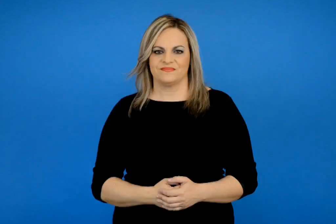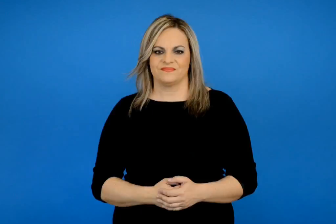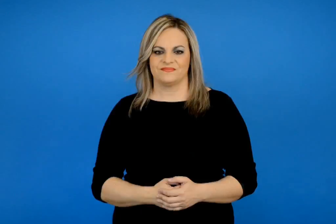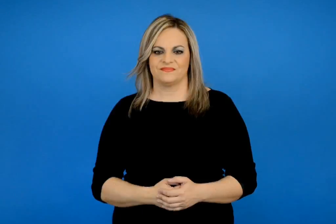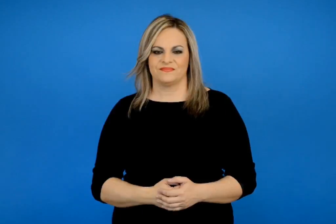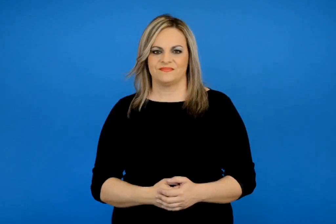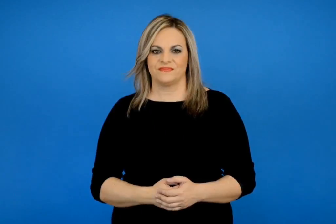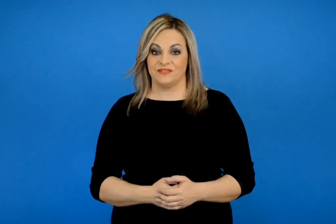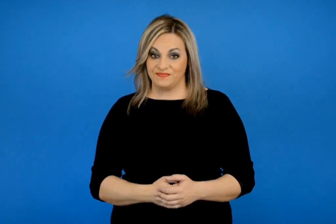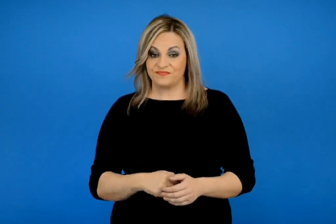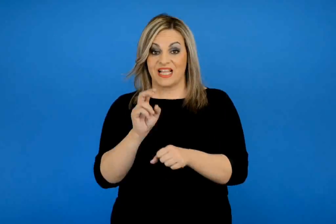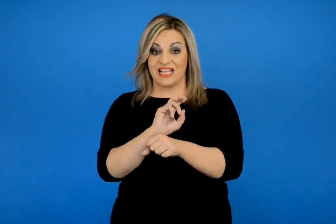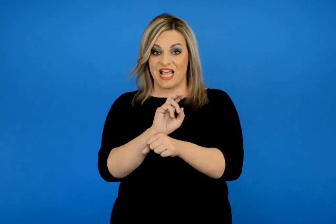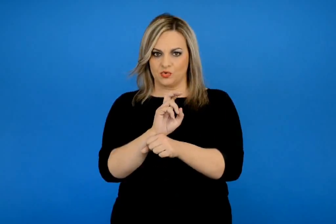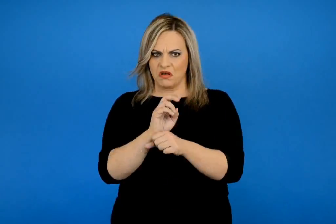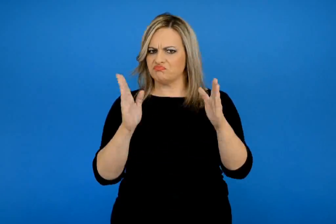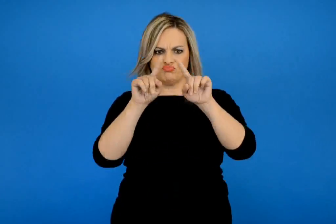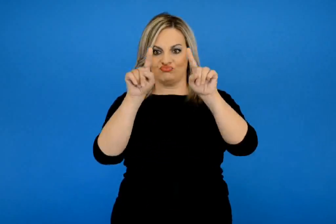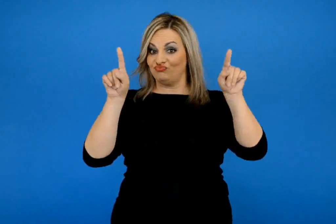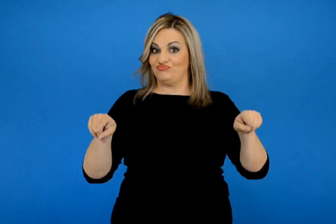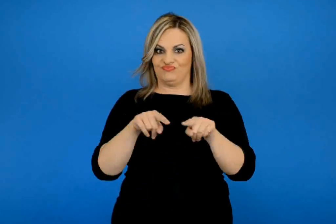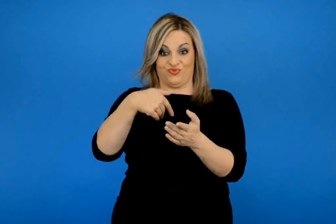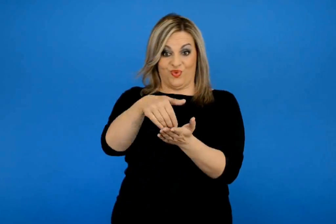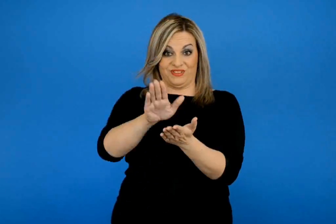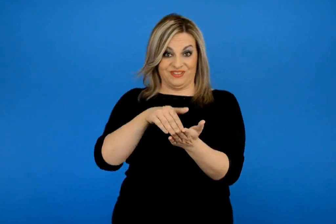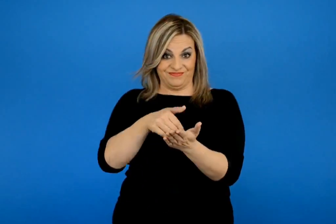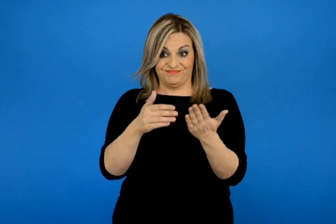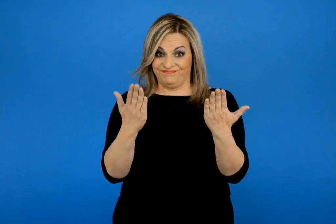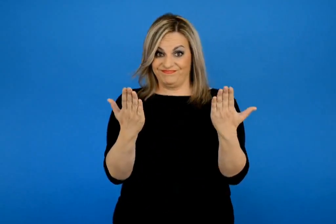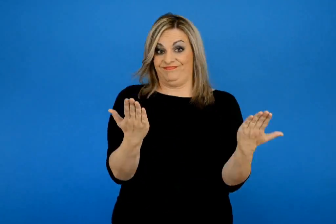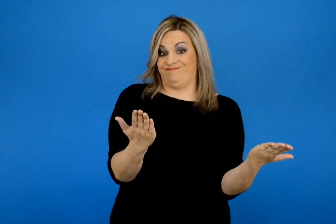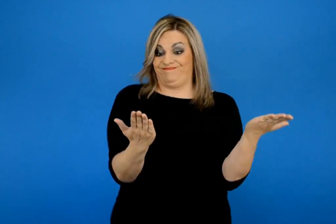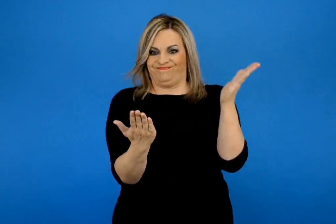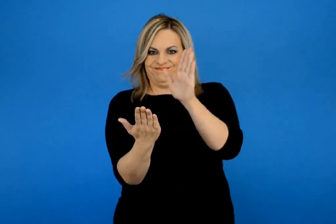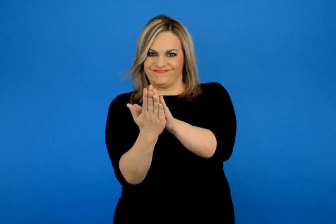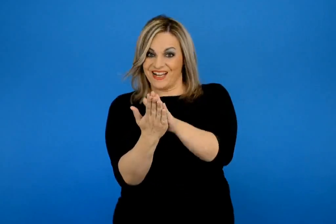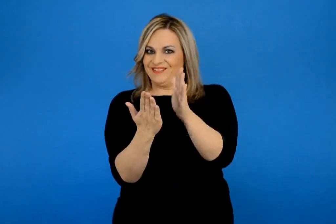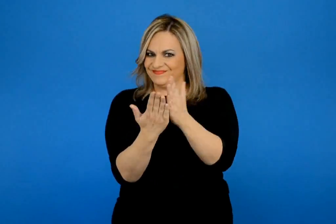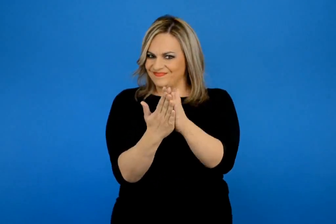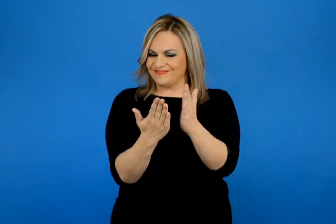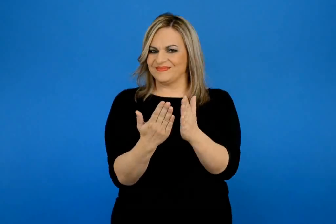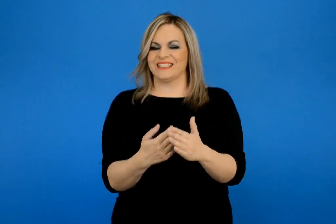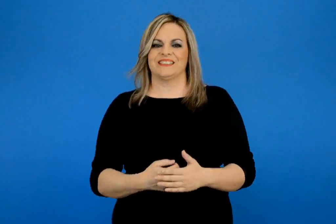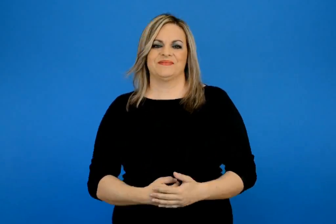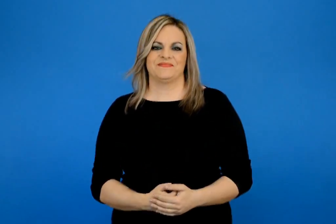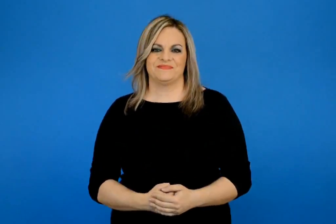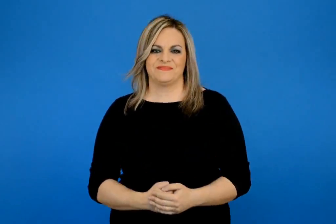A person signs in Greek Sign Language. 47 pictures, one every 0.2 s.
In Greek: πάρτε ένα κομμάτι χρωματιστό χαρτόνι και διπλώστε το στη μέση ώστε να του δώσετε το σχήμα της κάρτας
